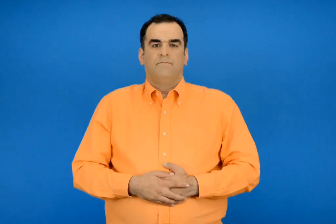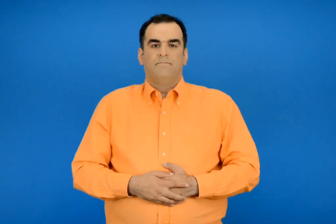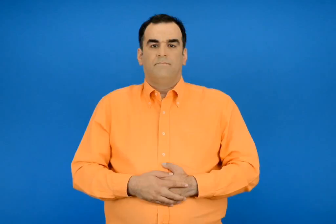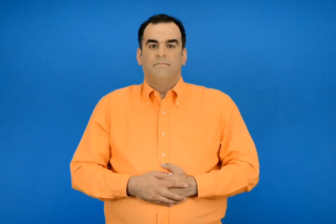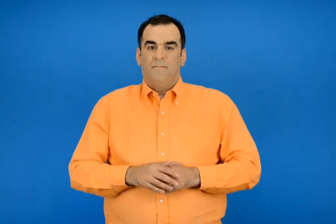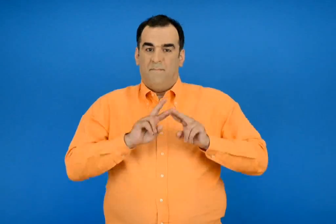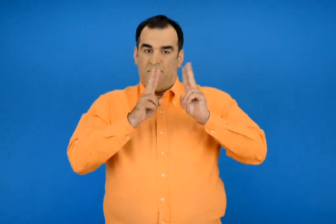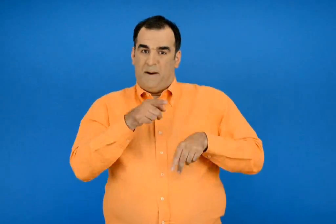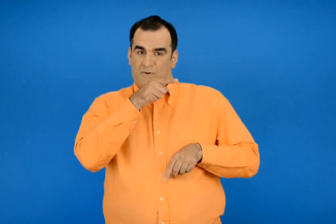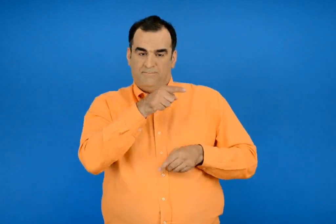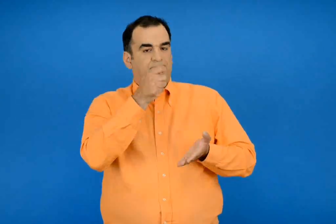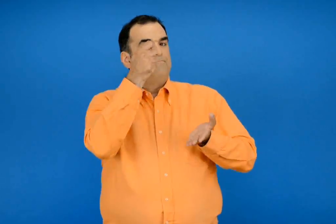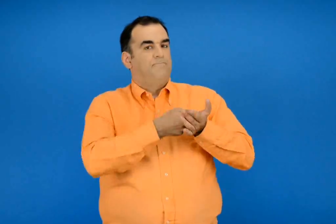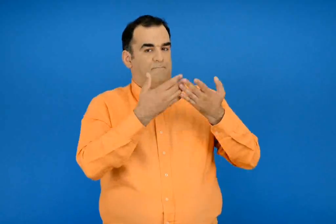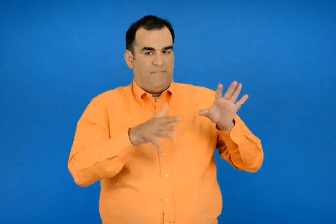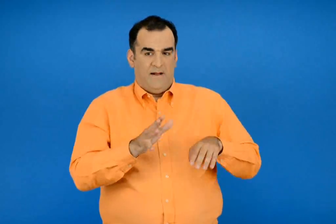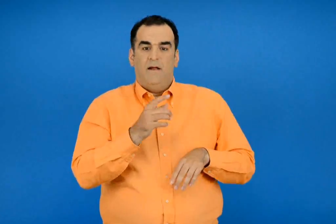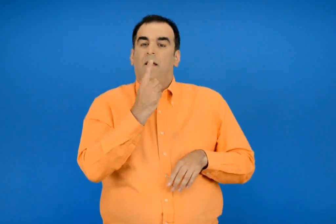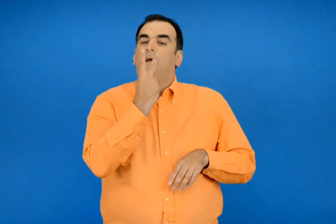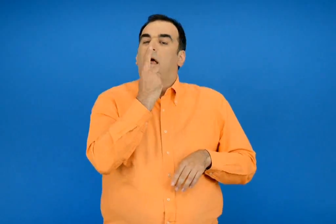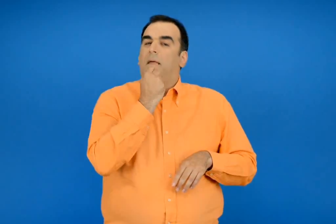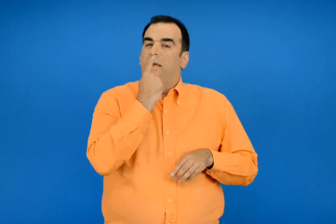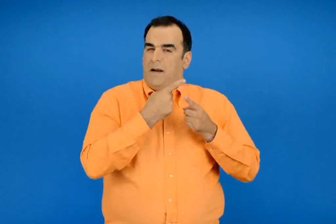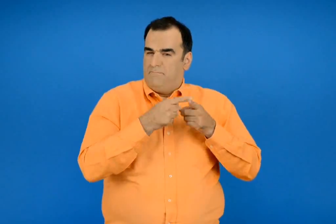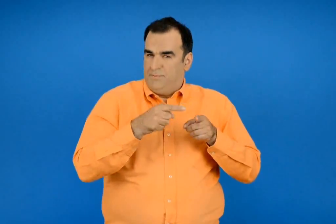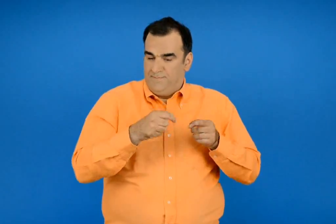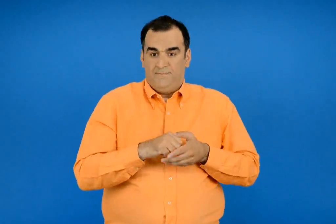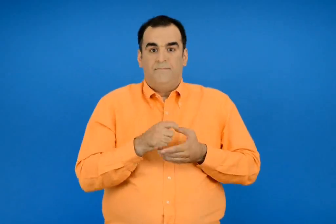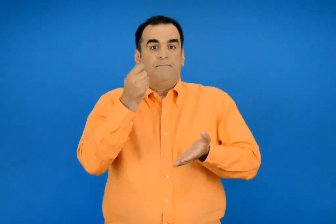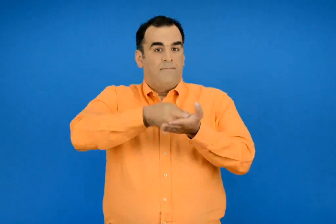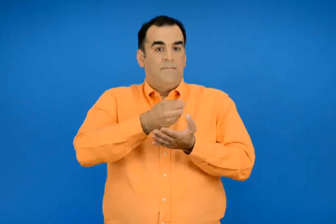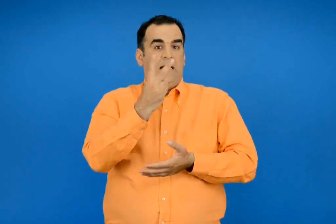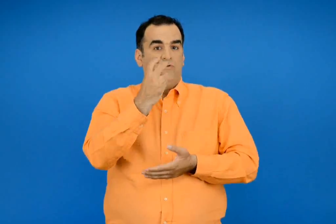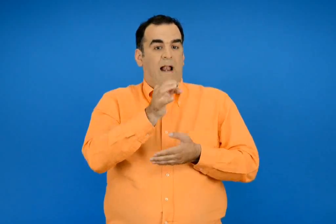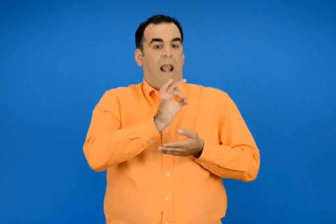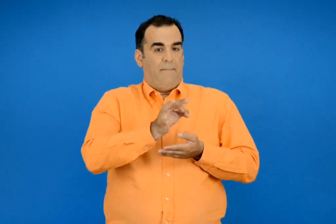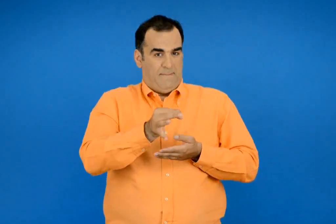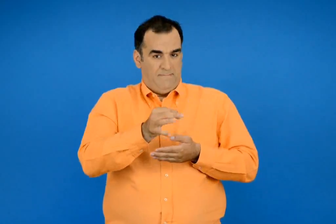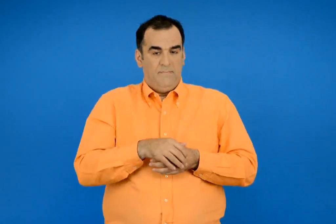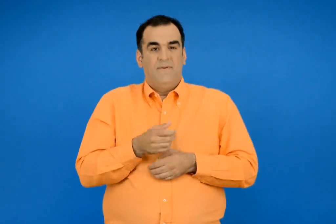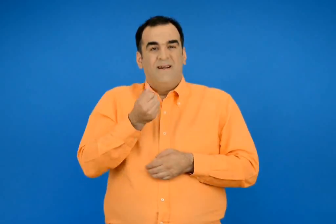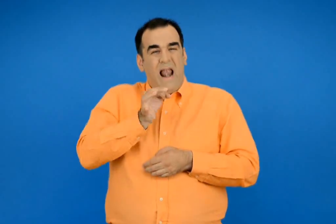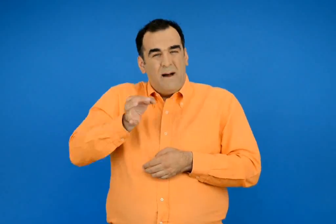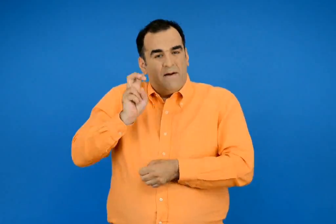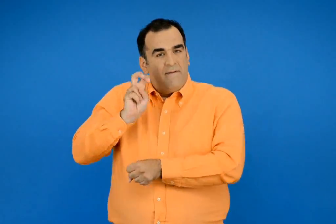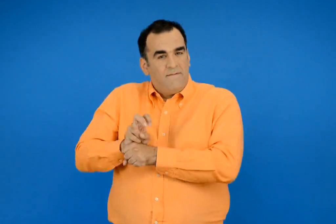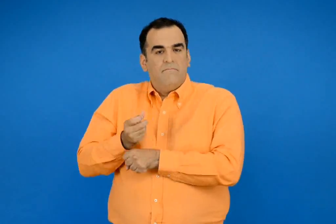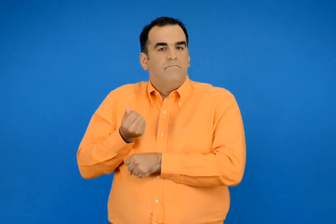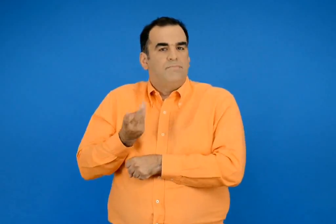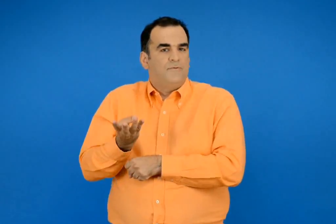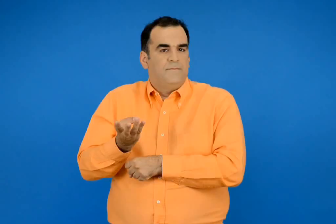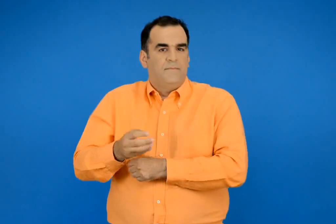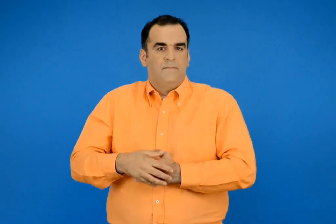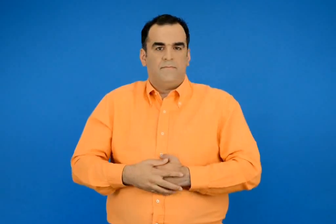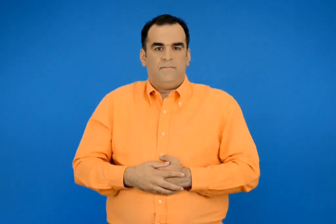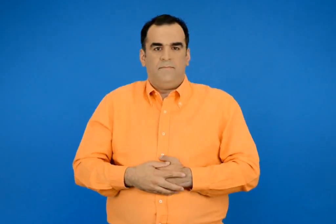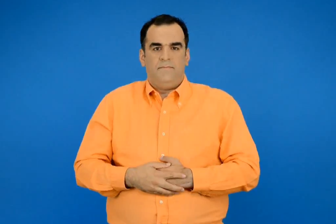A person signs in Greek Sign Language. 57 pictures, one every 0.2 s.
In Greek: αγόρασε από το περίπτερο καραμέλες και πλήρωσε 20 λεπτά πόσα λεπτά του έμειναν ;
